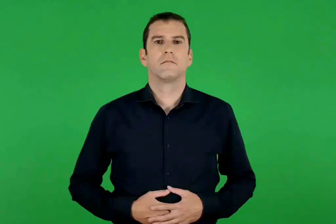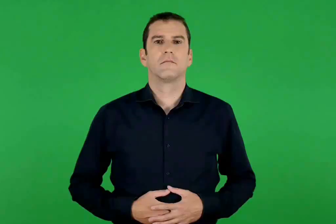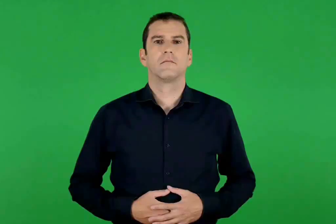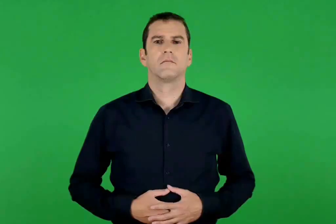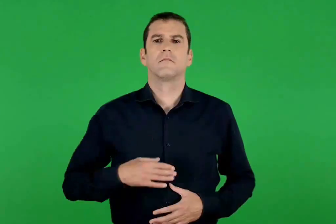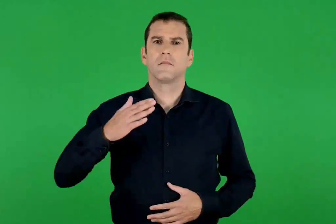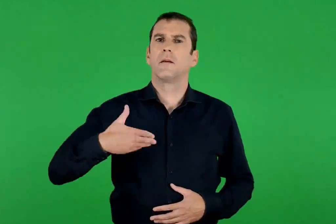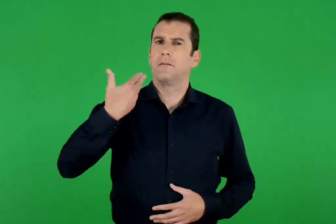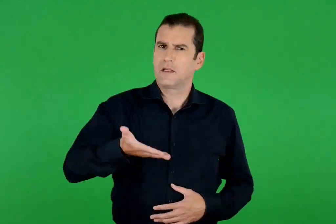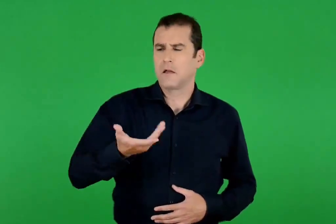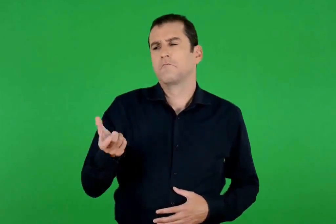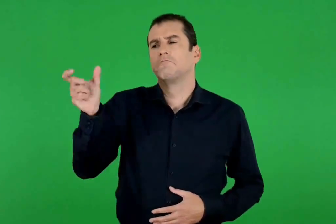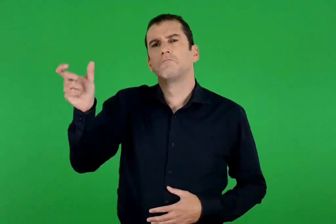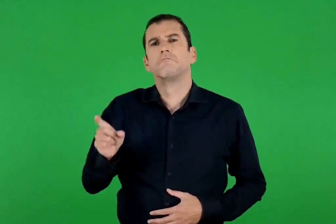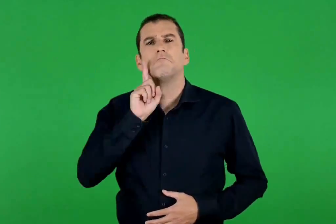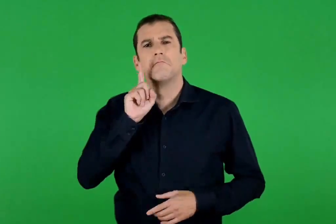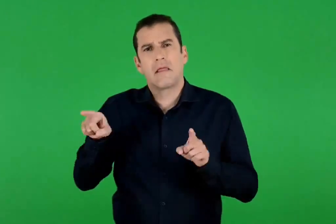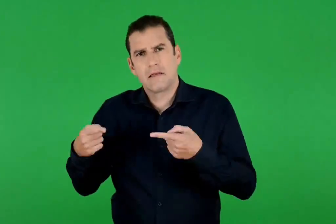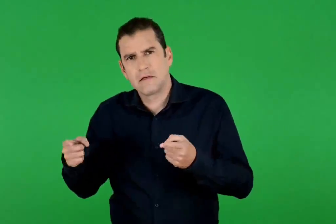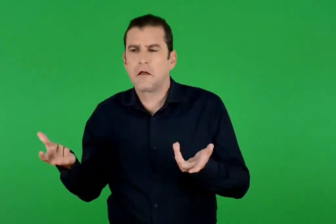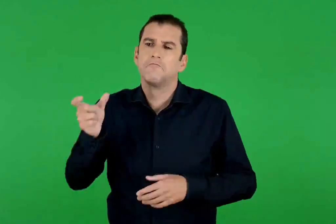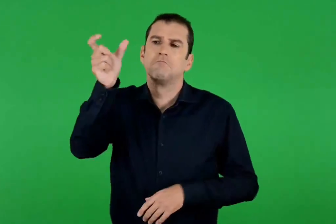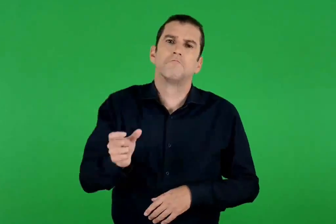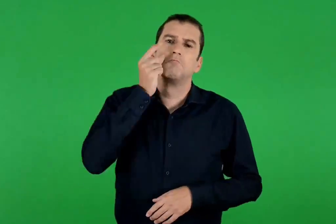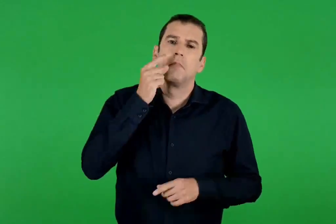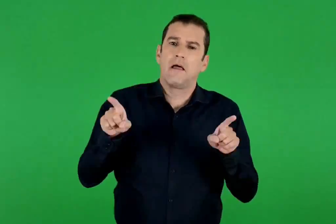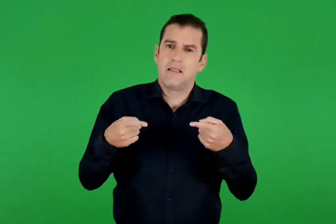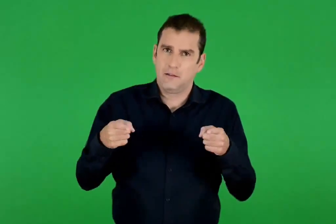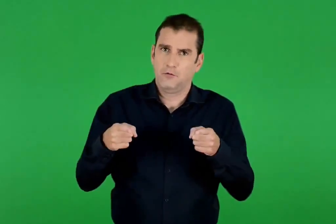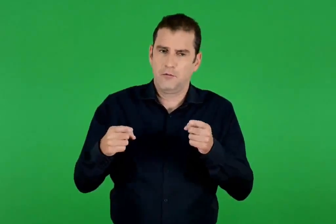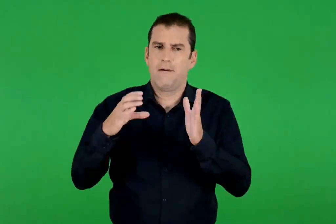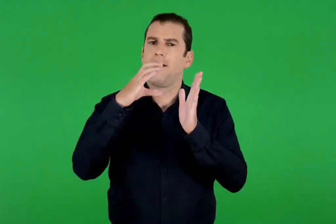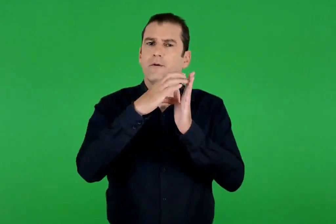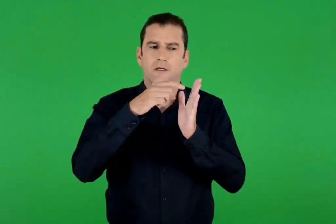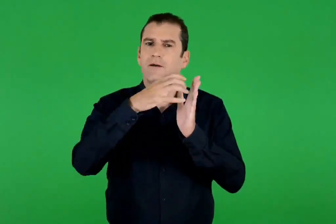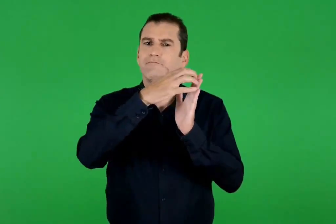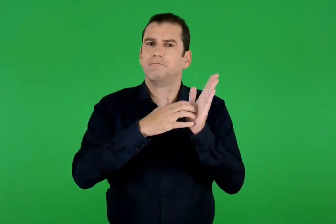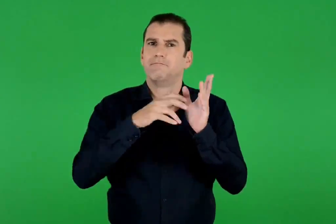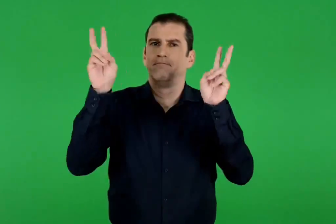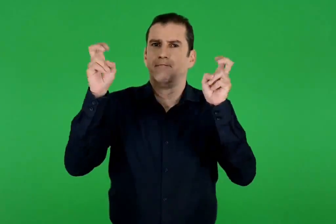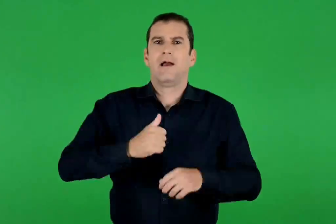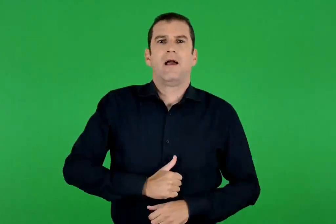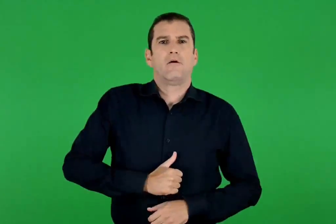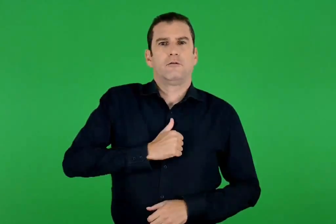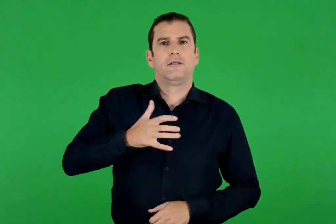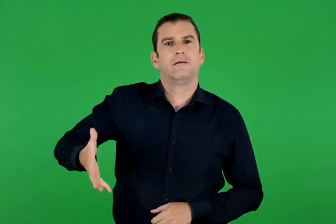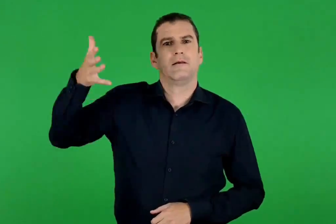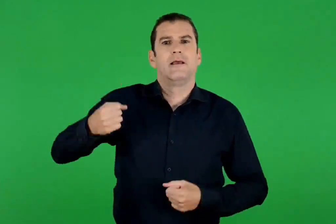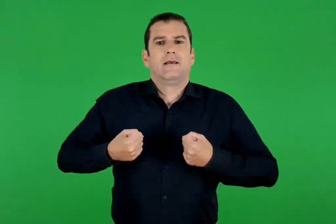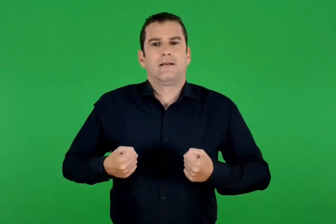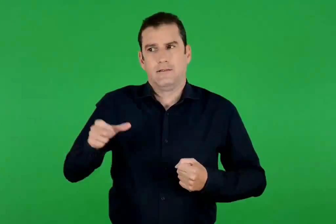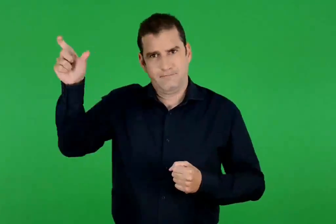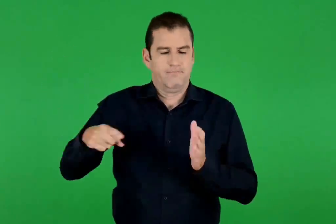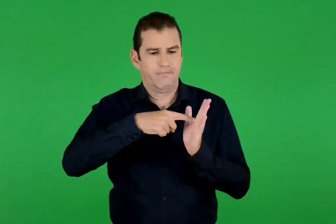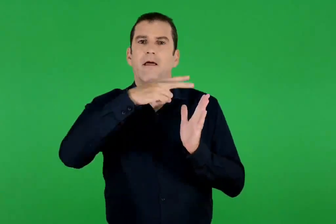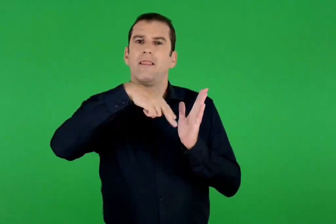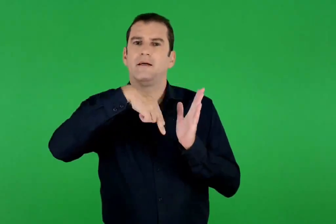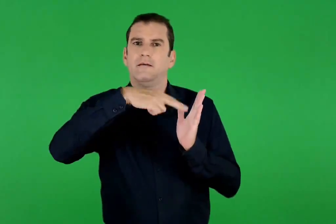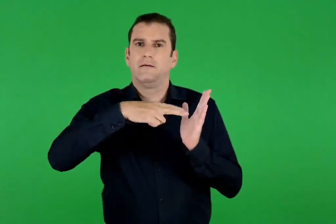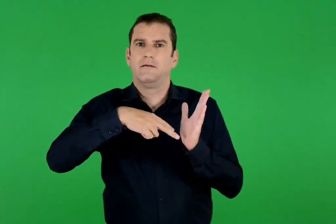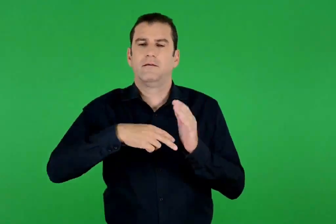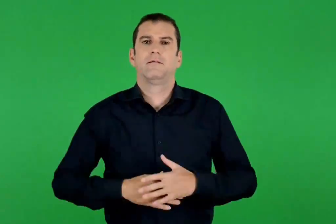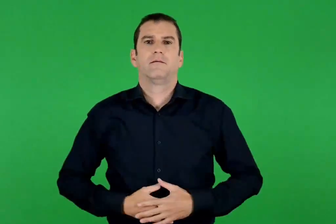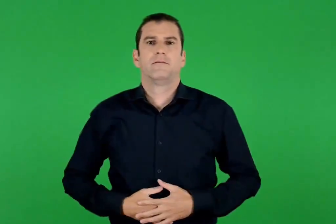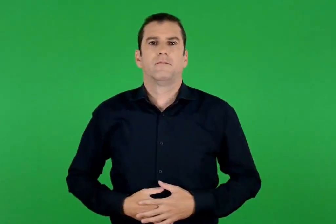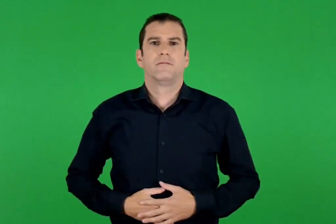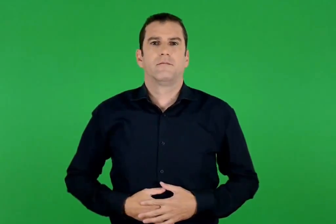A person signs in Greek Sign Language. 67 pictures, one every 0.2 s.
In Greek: στη συνέχεια η δασκάλα ο δάσκαλός μας θα μας διαβάσει το απόσπασμα από τον εγωιστή γίγαντα
